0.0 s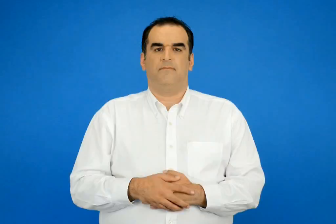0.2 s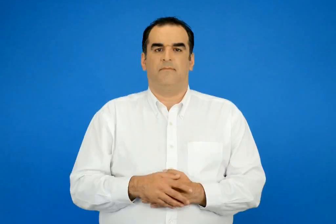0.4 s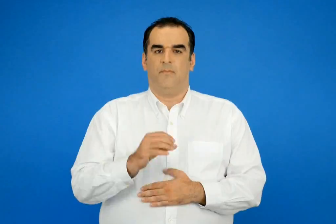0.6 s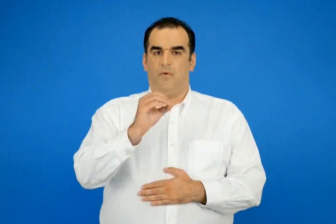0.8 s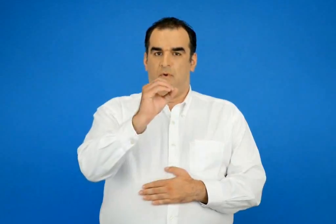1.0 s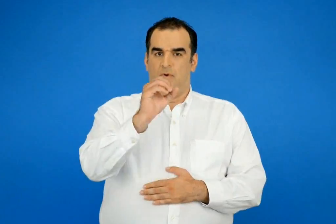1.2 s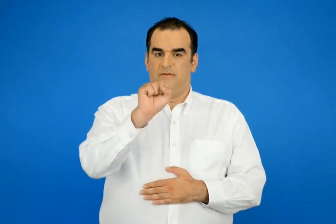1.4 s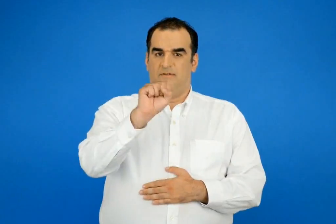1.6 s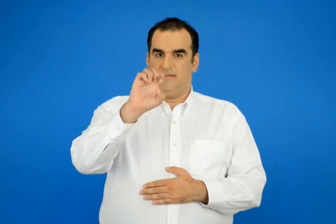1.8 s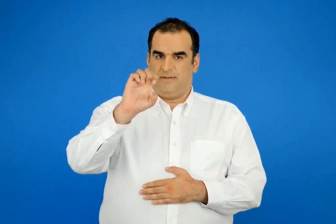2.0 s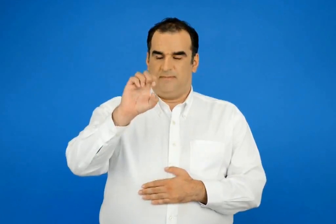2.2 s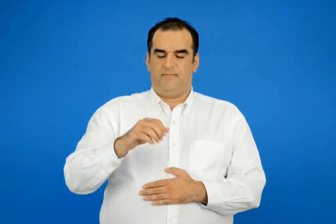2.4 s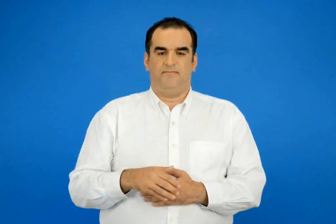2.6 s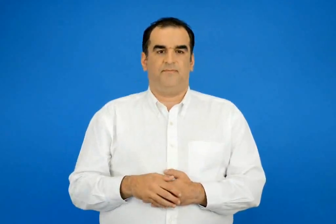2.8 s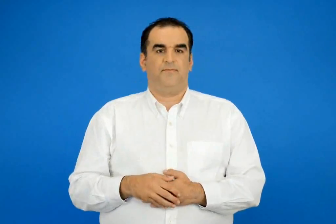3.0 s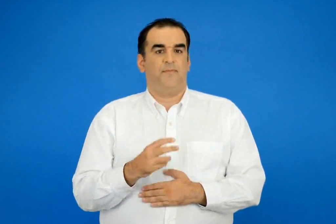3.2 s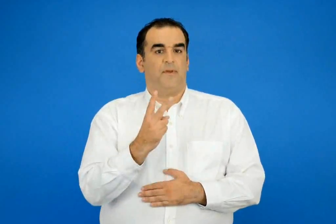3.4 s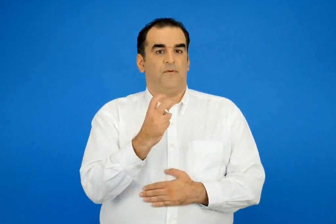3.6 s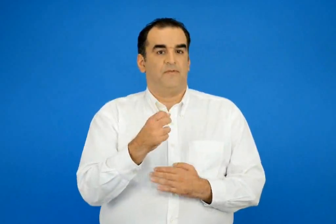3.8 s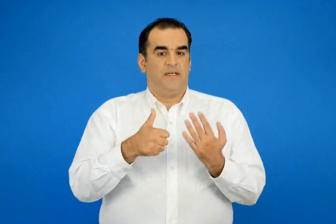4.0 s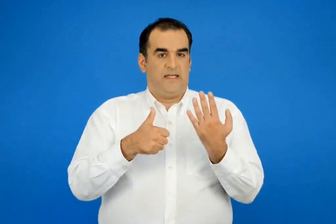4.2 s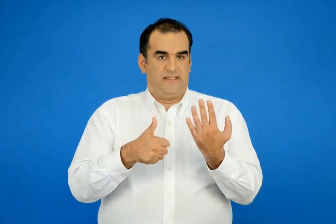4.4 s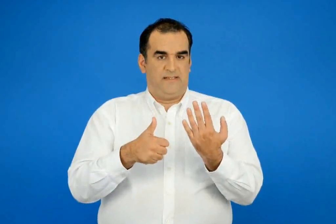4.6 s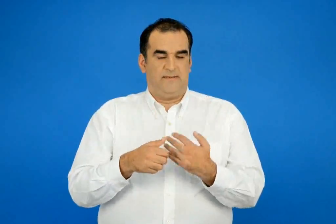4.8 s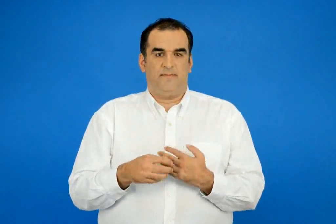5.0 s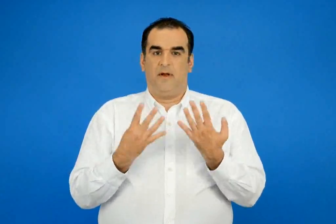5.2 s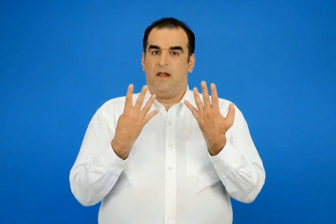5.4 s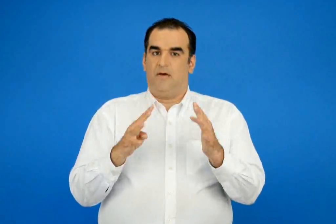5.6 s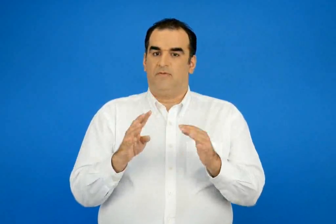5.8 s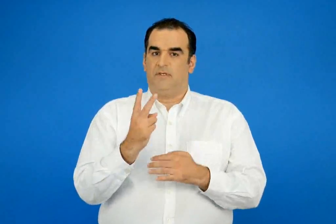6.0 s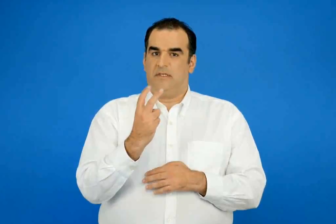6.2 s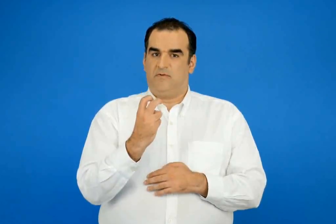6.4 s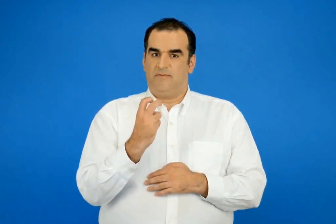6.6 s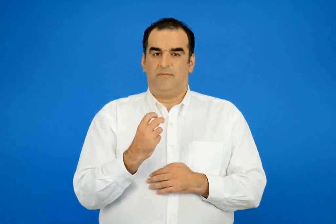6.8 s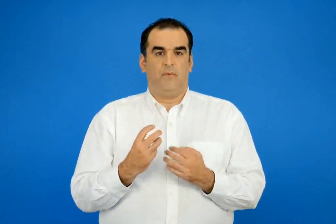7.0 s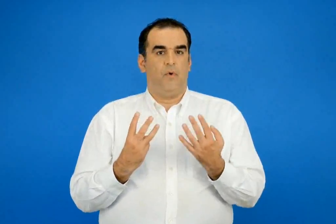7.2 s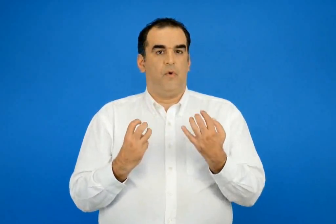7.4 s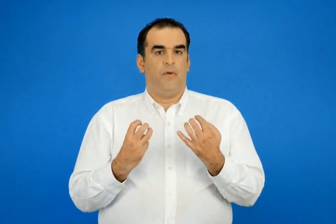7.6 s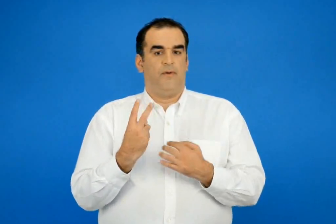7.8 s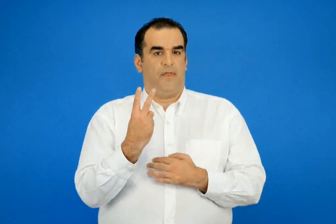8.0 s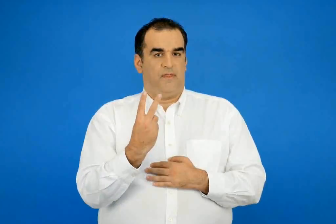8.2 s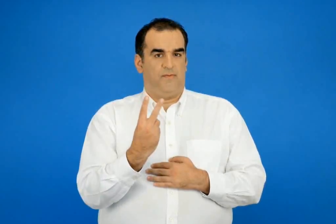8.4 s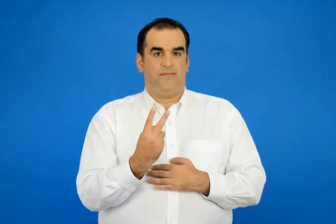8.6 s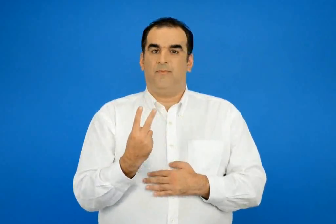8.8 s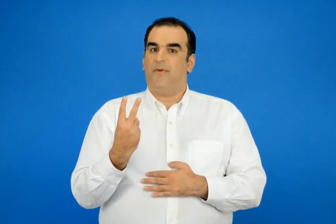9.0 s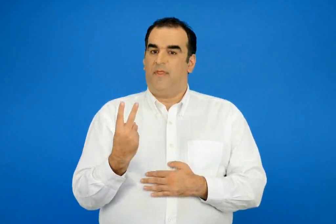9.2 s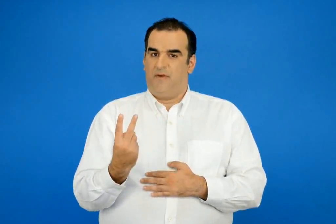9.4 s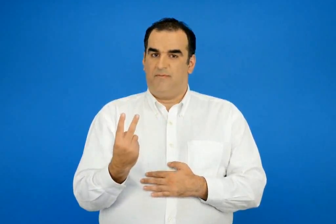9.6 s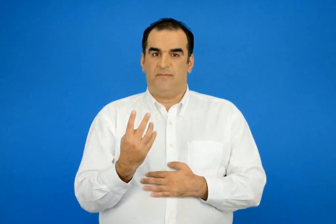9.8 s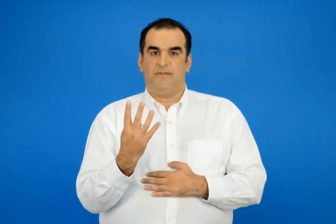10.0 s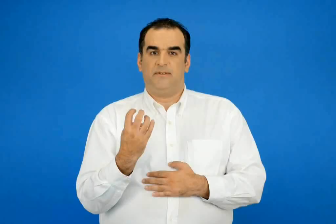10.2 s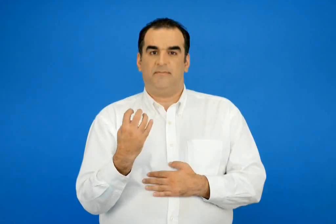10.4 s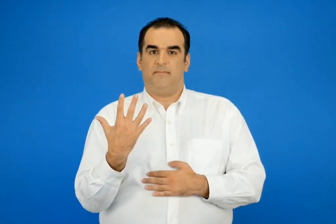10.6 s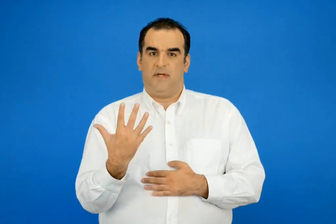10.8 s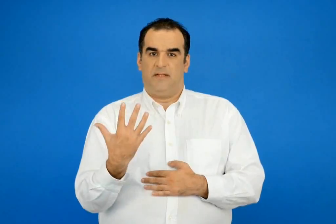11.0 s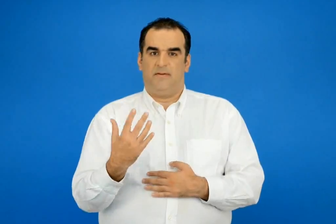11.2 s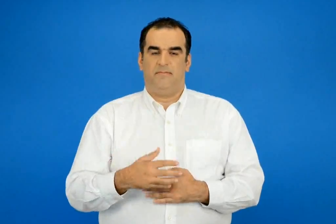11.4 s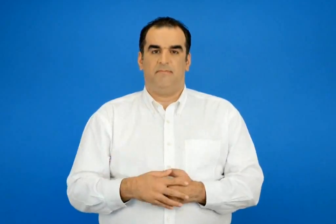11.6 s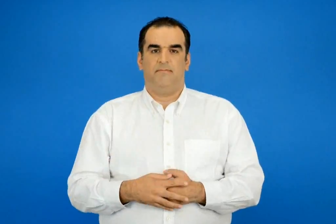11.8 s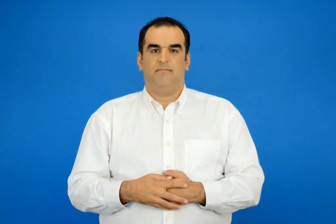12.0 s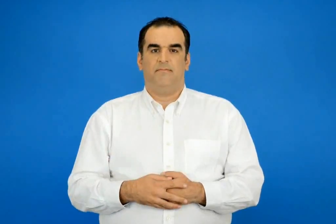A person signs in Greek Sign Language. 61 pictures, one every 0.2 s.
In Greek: οσε 26 920 82 2 45
